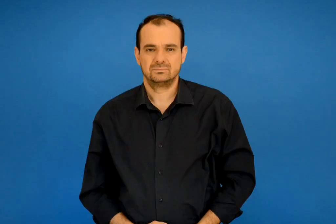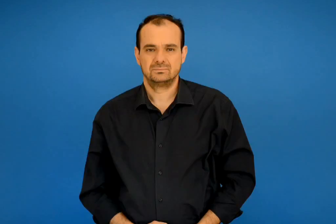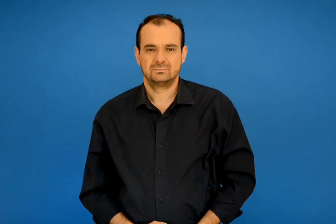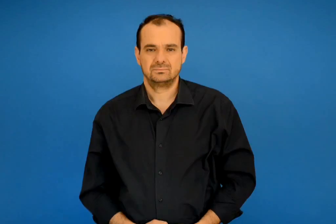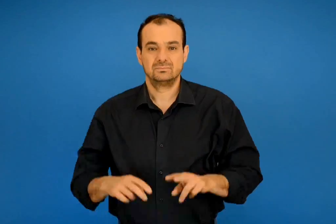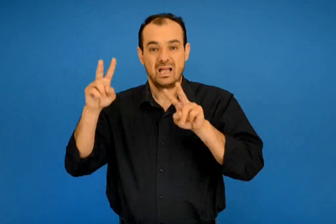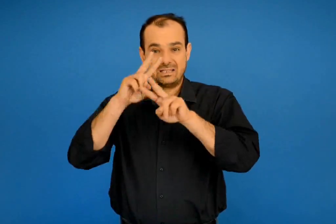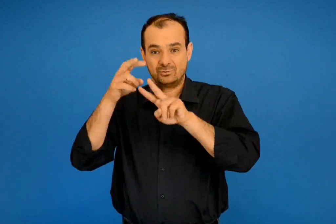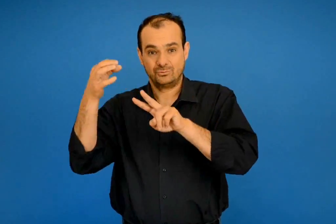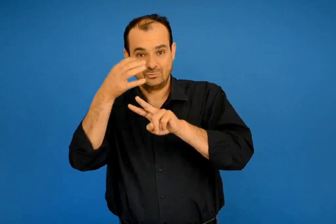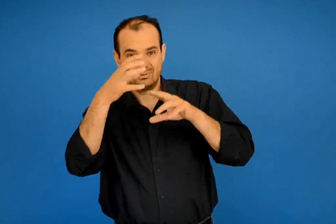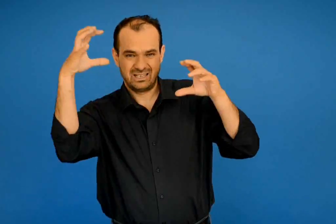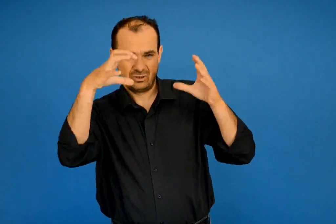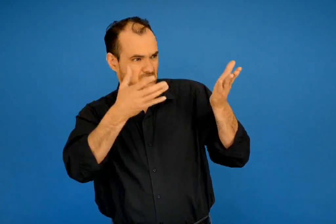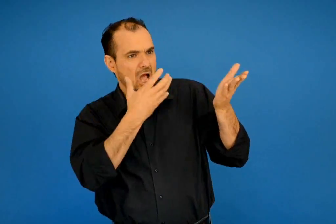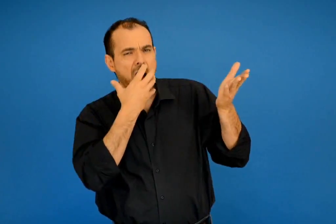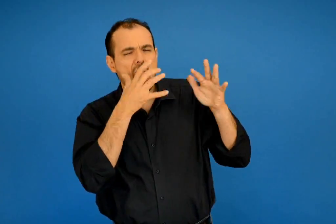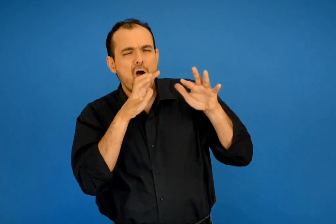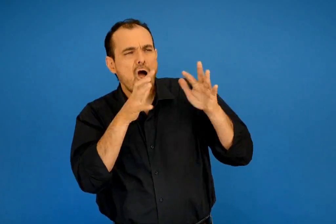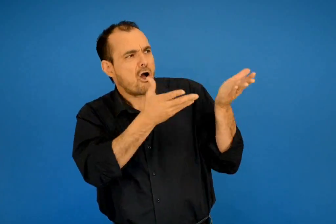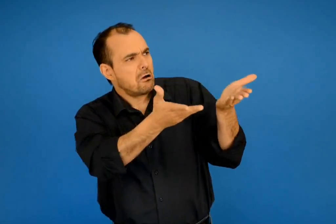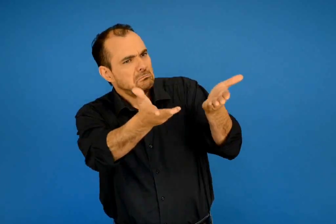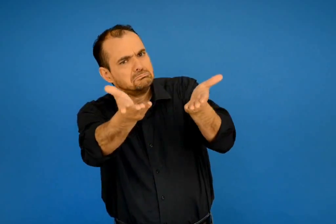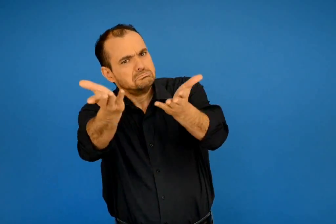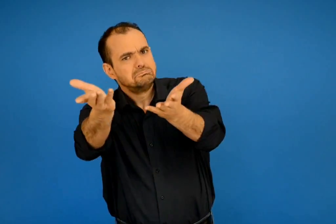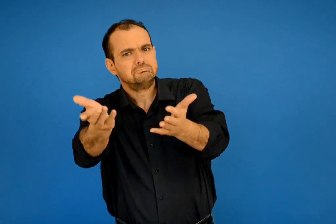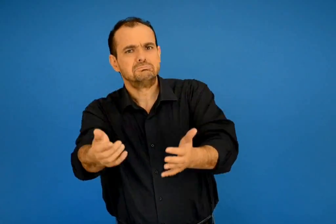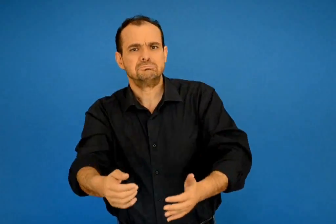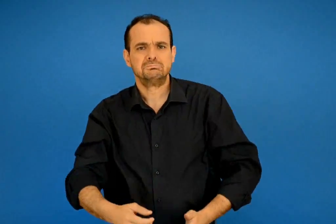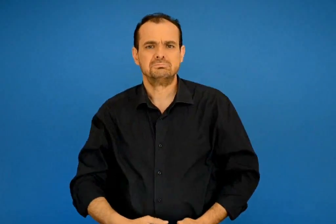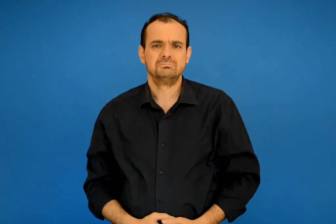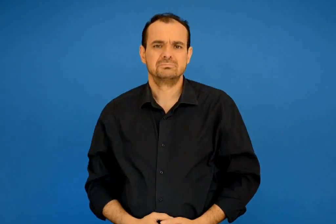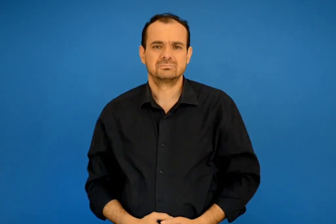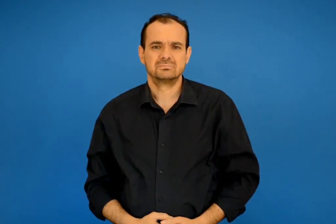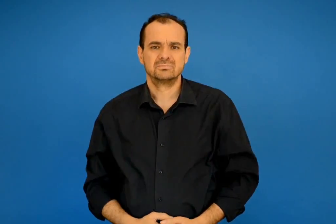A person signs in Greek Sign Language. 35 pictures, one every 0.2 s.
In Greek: ας τα ζεστάνει είπε είναι καιρός
